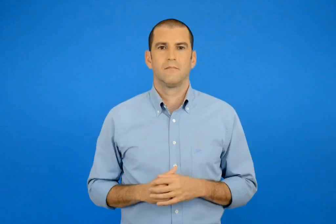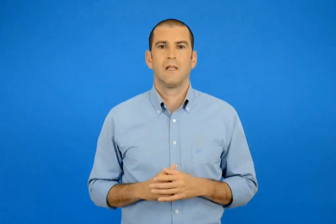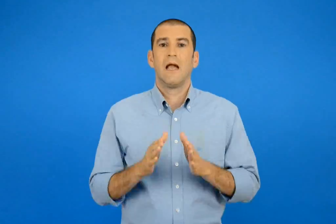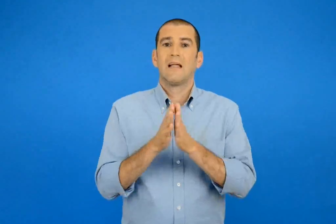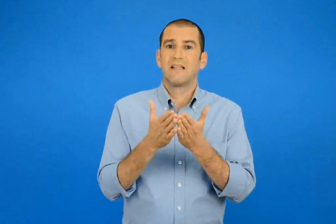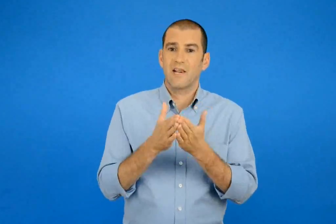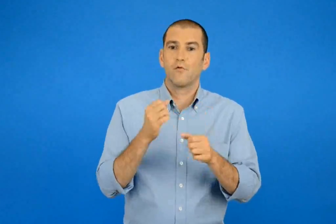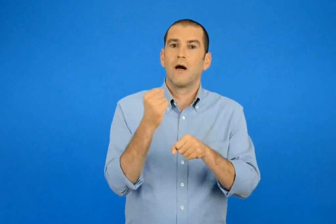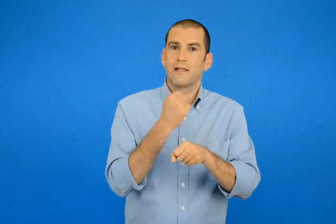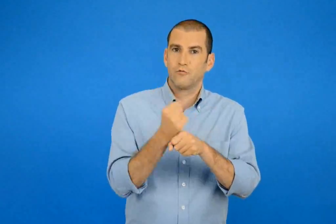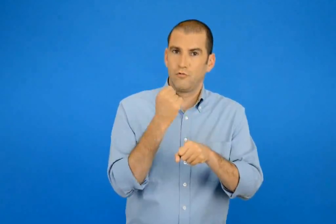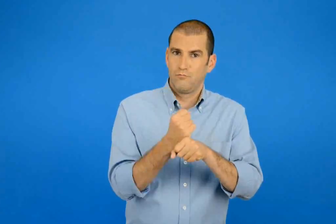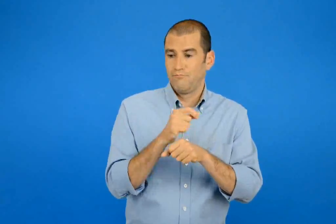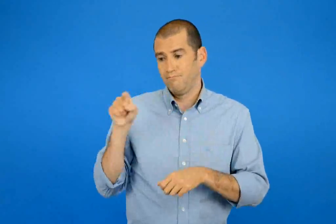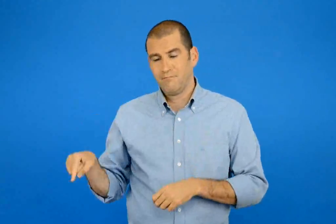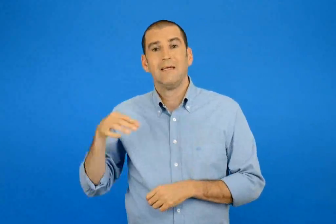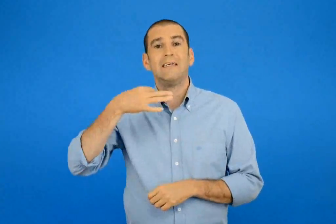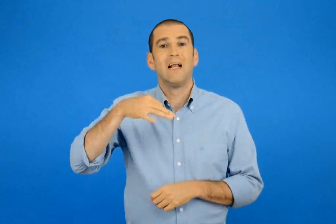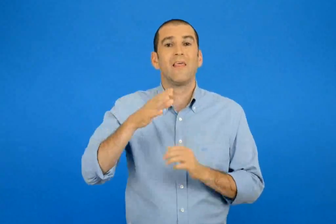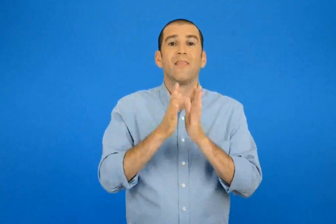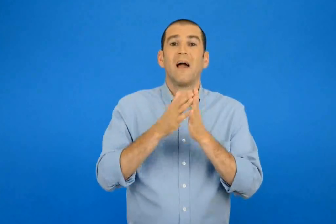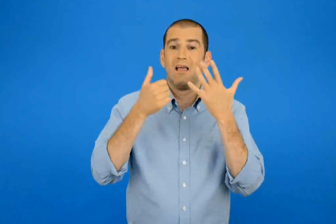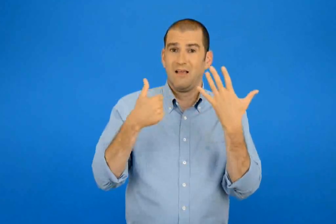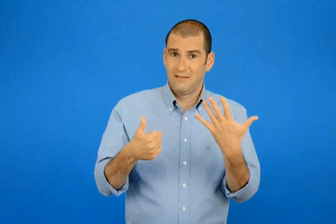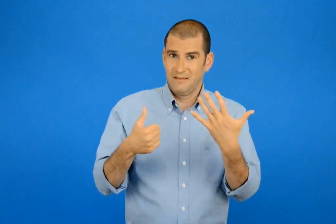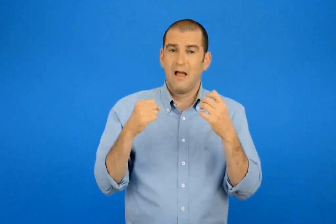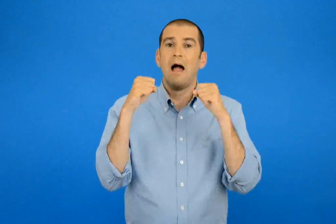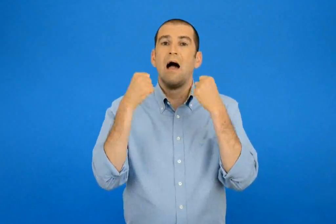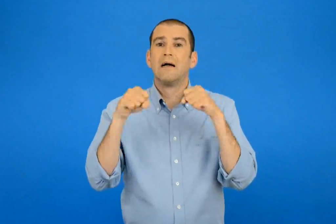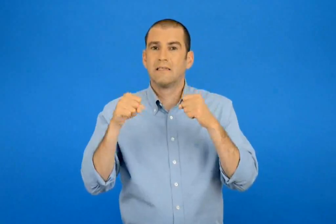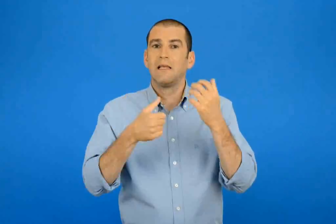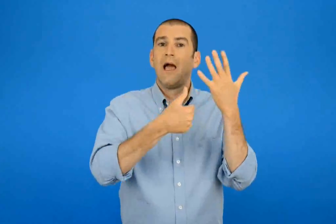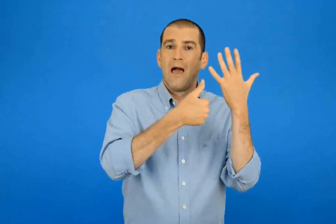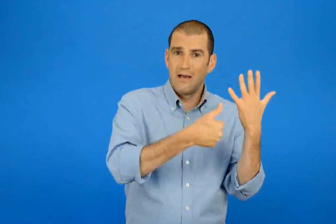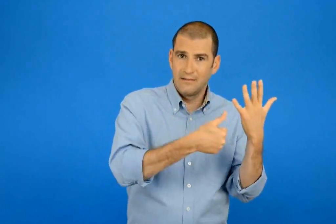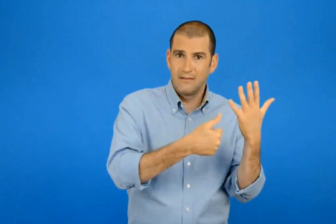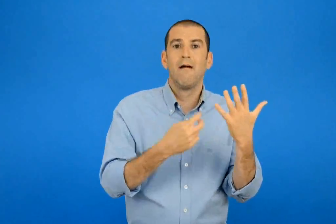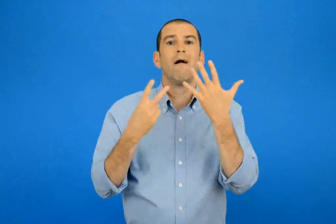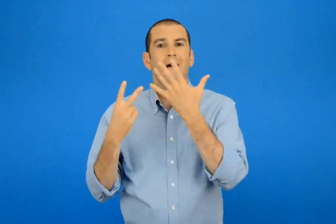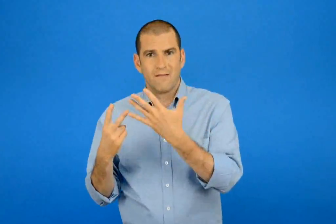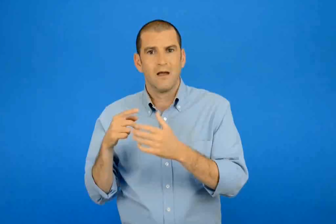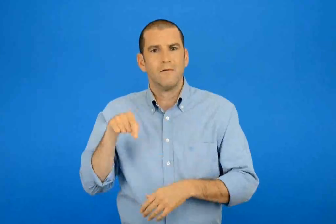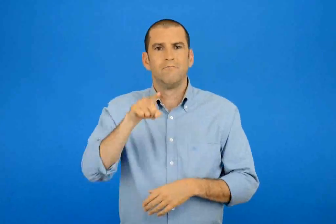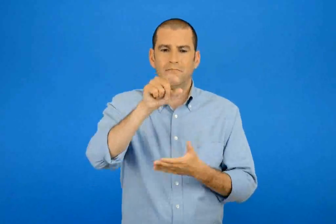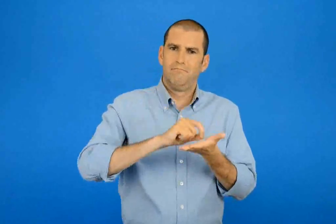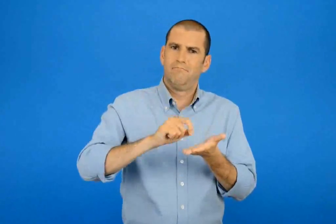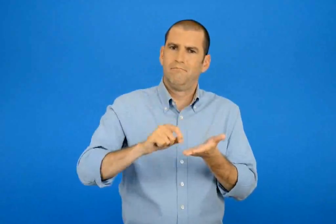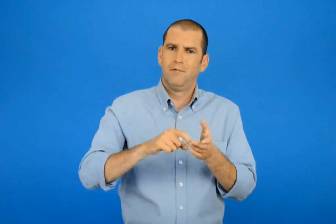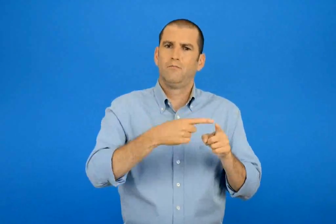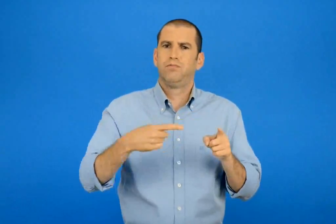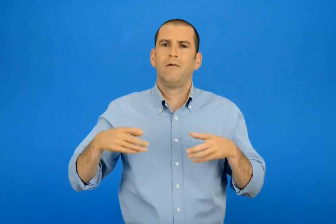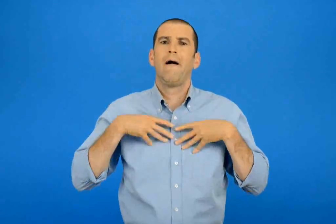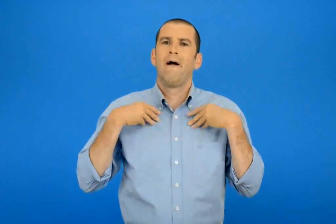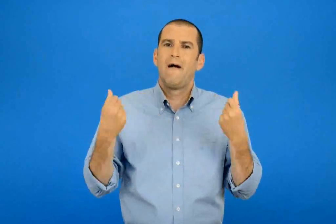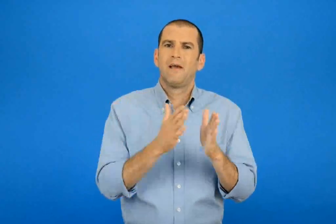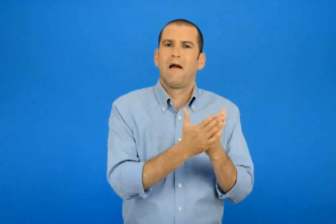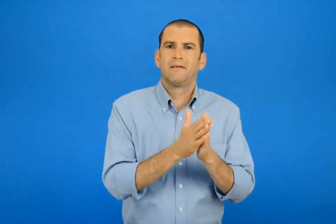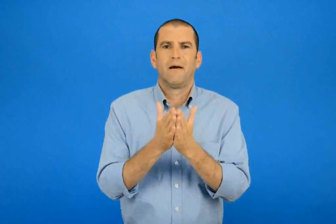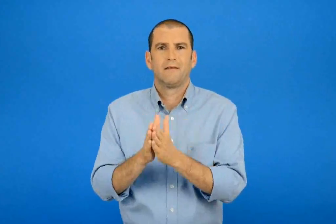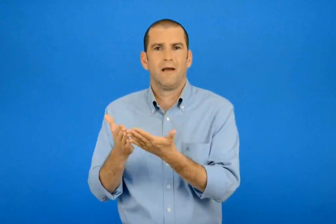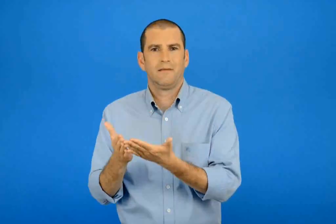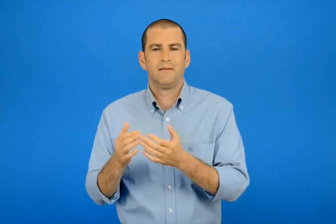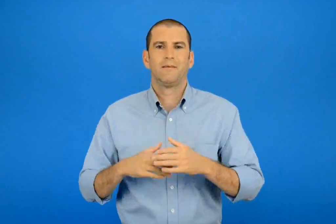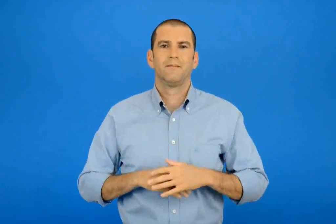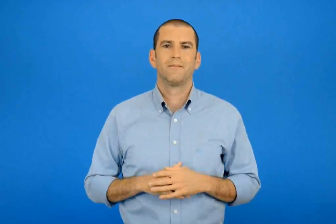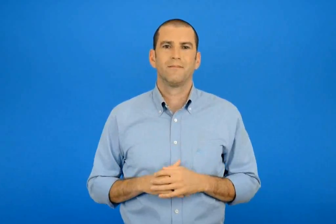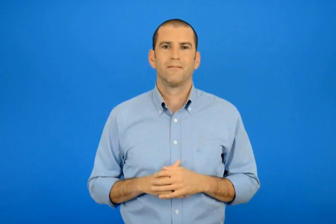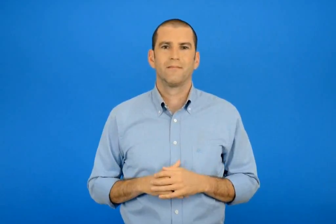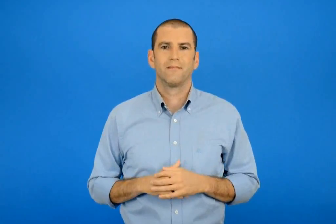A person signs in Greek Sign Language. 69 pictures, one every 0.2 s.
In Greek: για να γράψεις ευχετήριες κάρτες πήγαινε στο τετράδιο εργασιών στη σελίδα 16 στις ασκήσεις 6 και 7
